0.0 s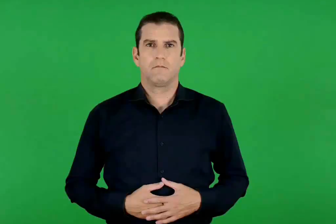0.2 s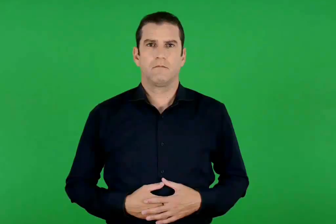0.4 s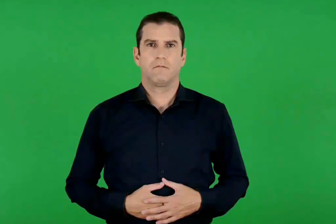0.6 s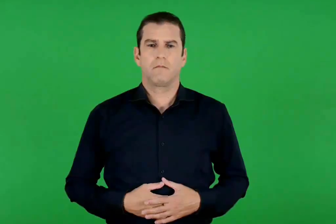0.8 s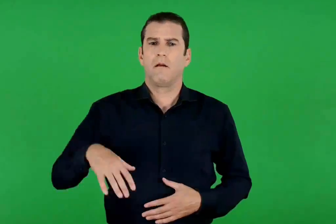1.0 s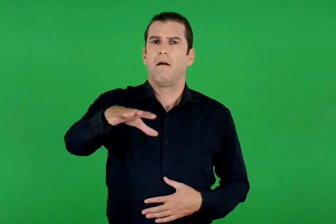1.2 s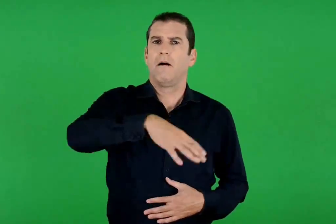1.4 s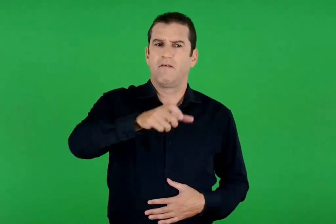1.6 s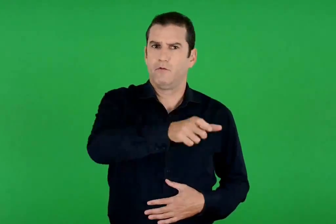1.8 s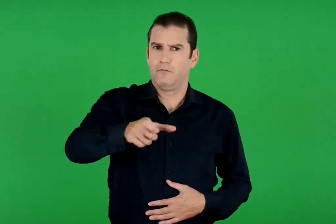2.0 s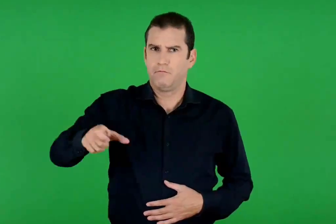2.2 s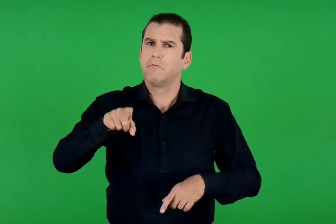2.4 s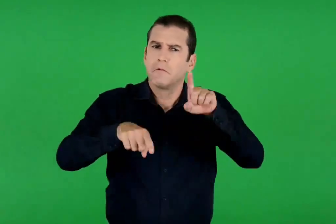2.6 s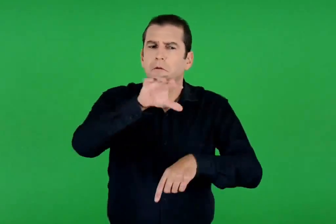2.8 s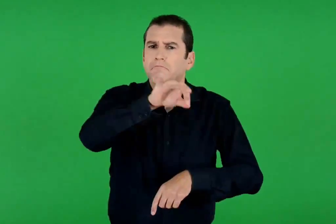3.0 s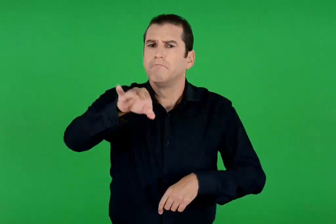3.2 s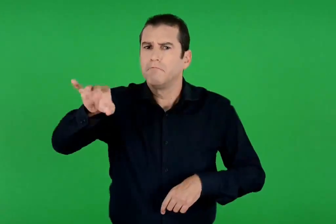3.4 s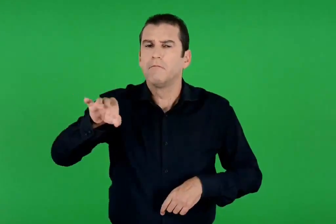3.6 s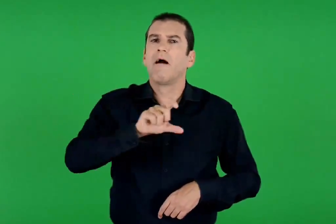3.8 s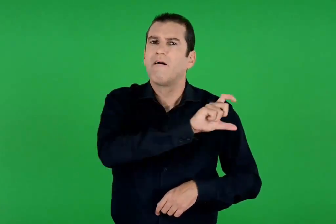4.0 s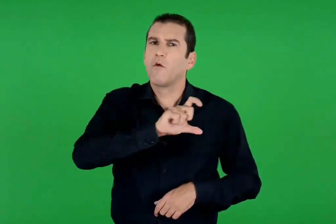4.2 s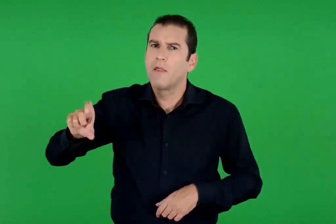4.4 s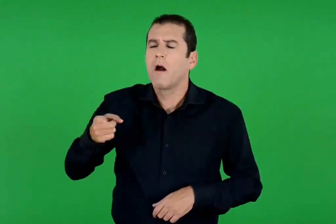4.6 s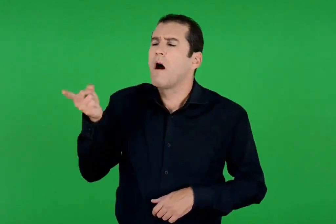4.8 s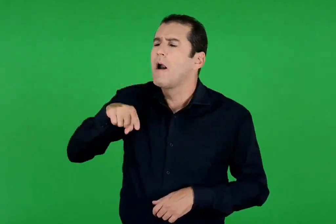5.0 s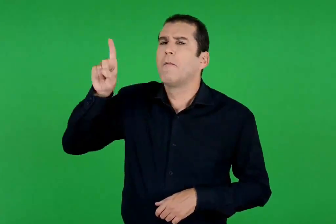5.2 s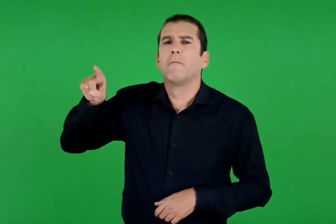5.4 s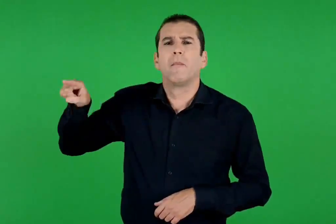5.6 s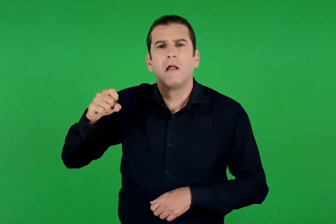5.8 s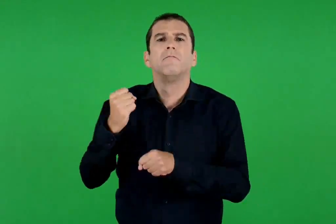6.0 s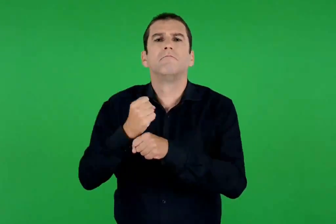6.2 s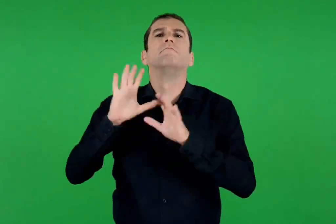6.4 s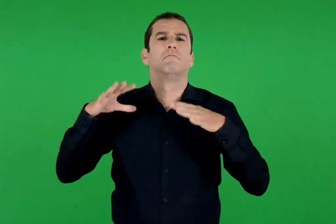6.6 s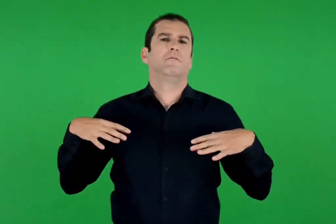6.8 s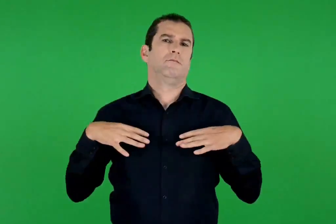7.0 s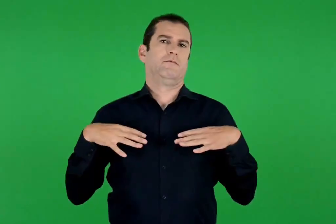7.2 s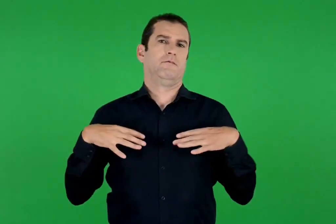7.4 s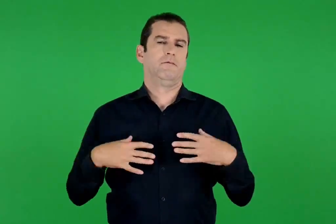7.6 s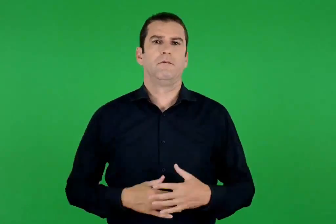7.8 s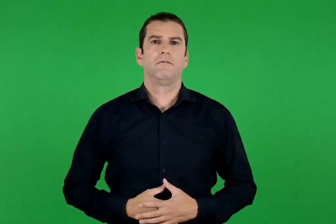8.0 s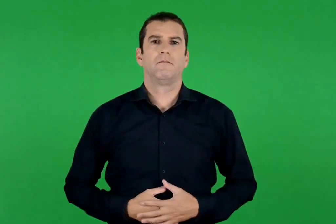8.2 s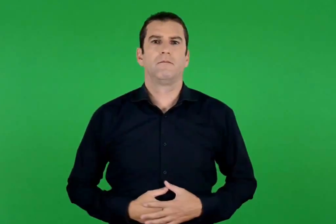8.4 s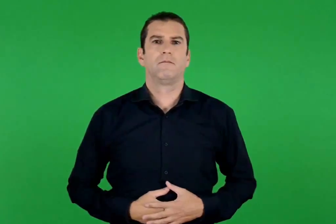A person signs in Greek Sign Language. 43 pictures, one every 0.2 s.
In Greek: κάποιοι από αυτούς δεν εργάζονται μια άλλη μέρα της εβδομάδας
